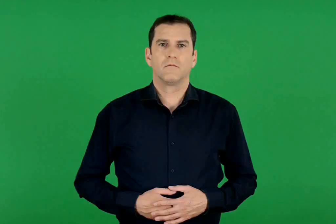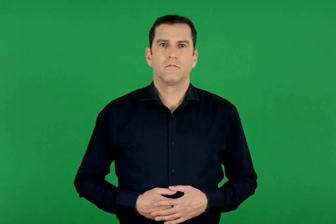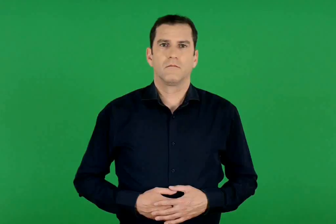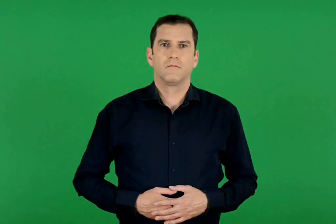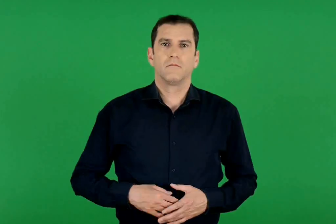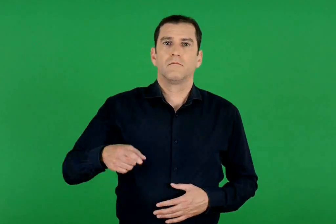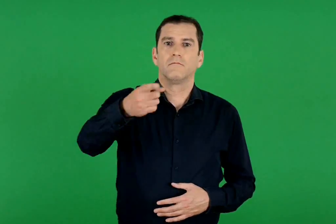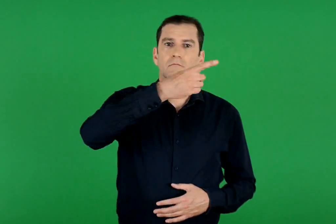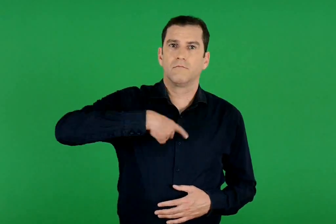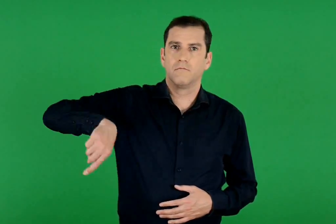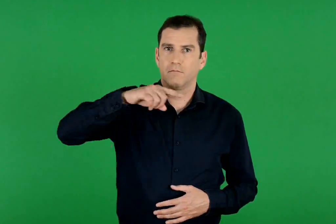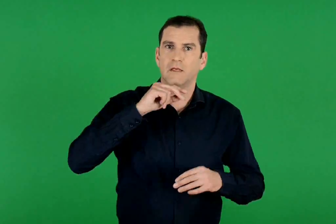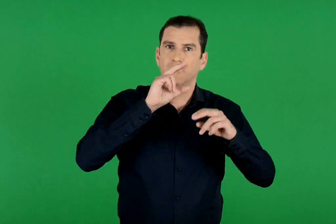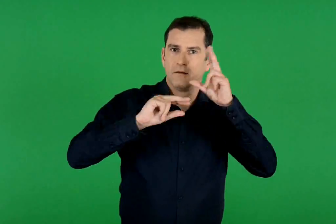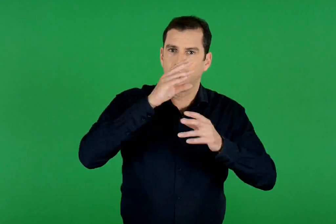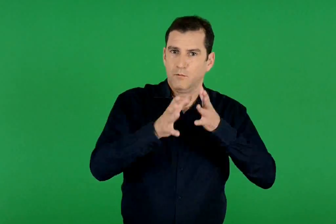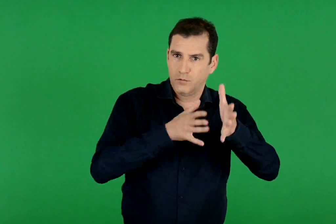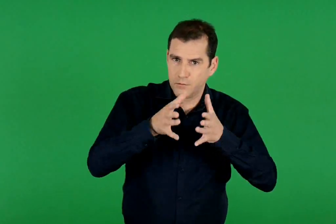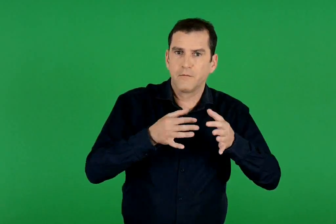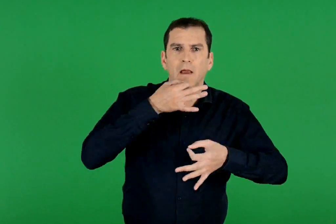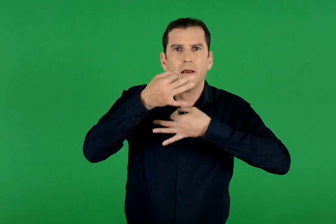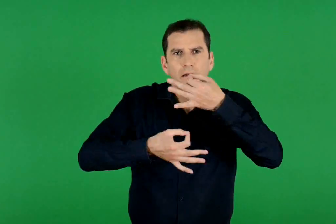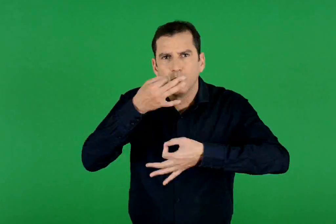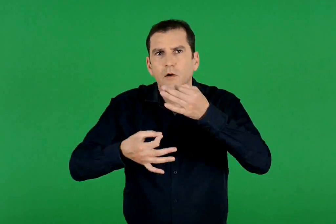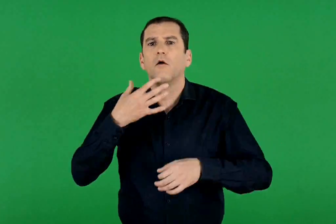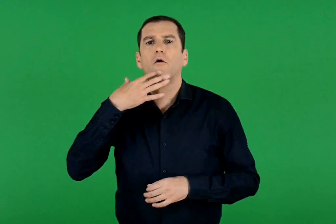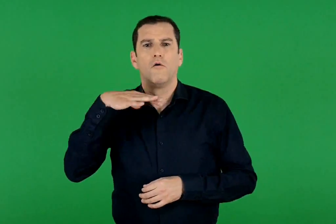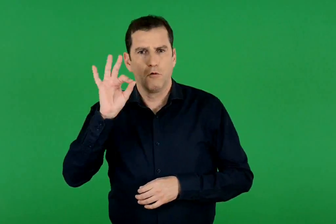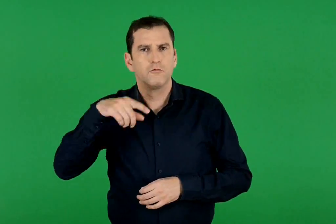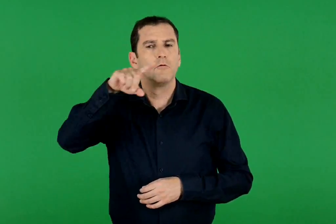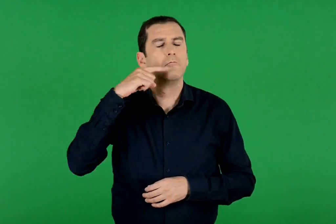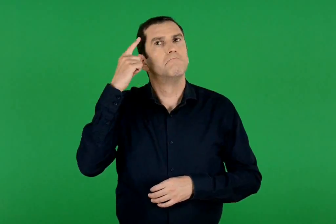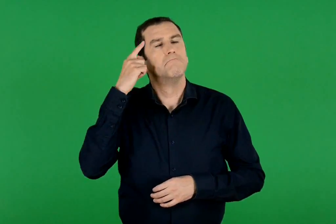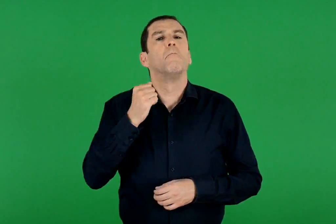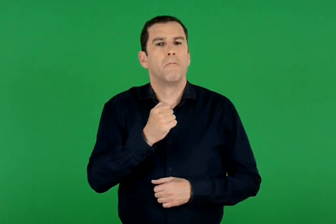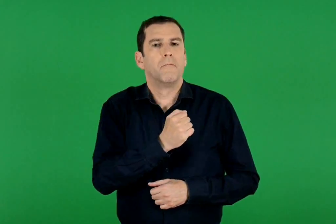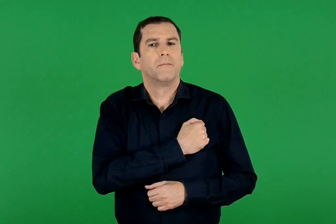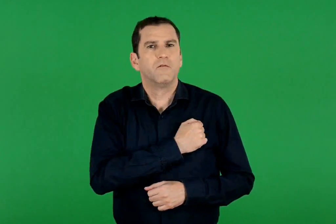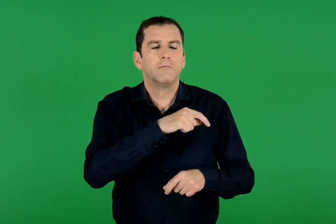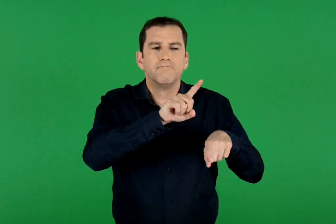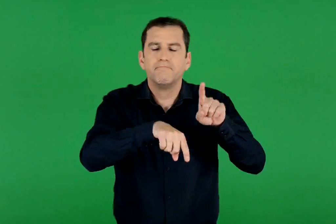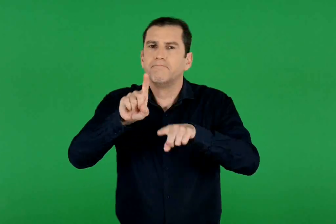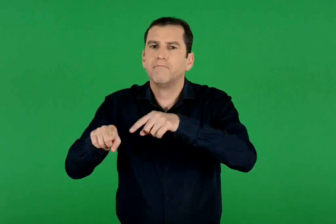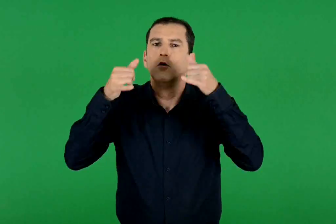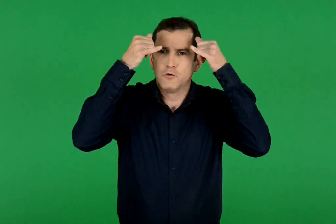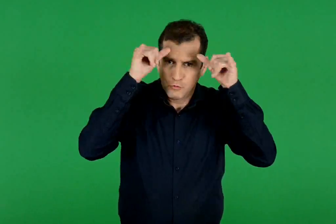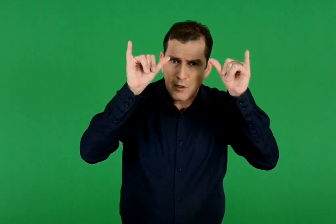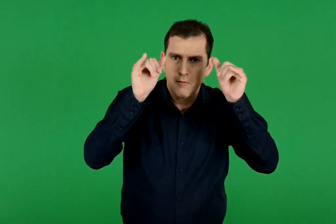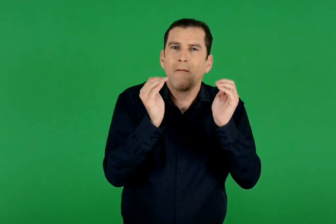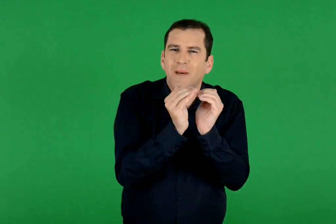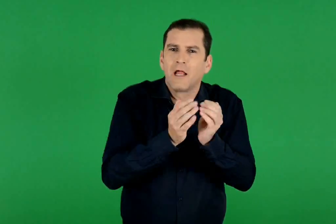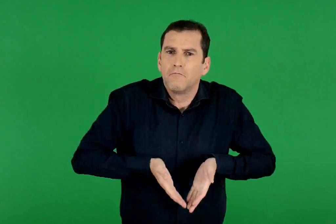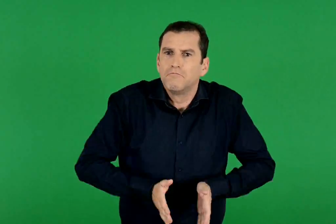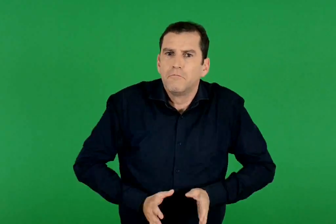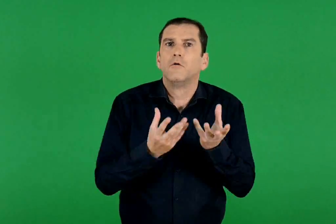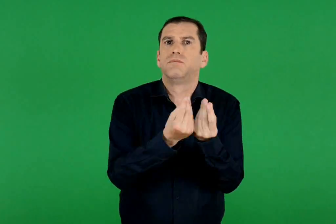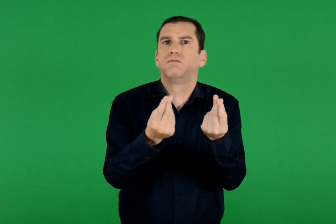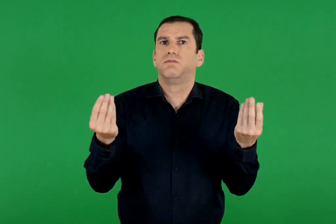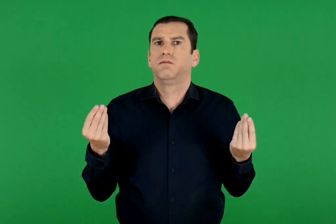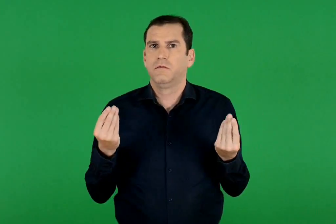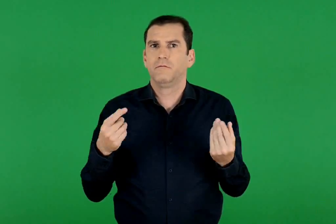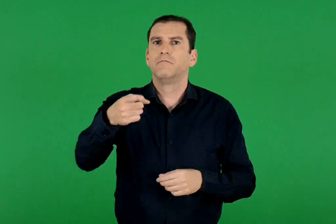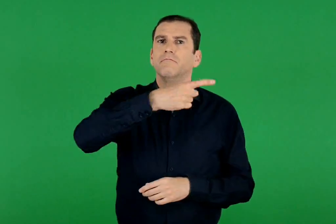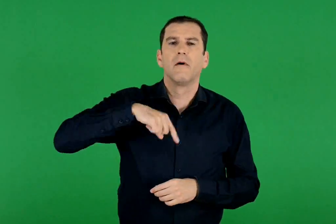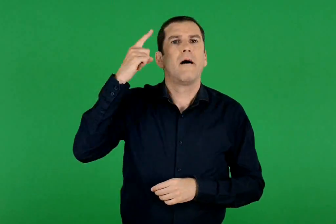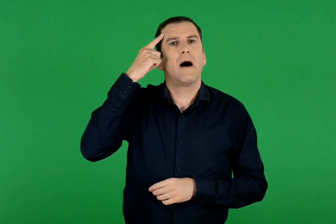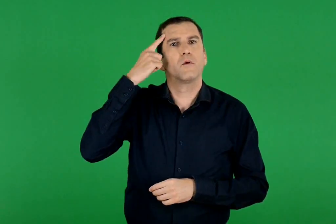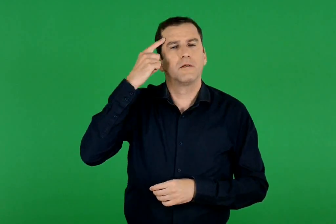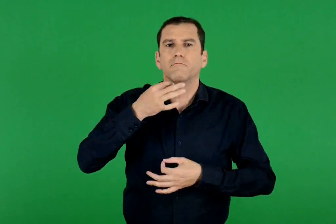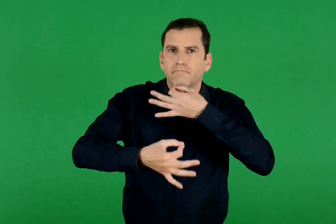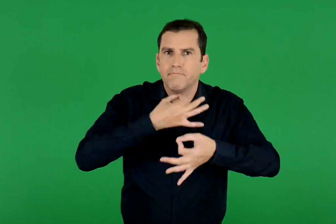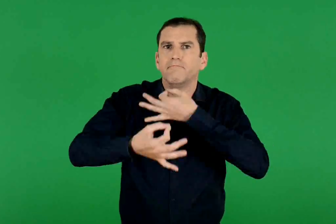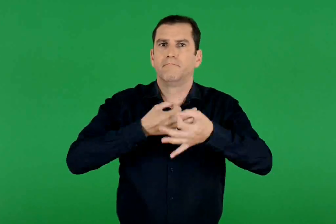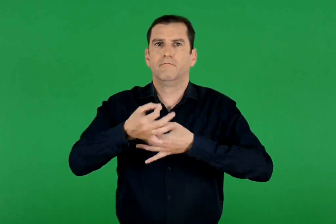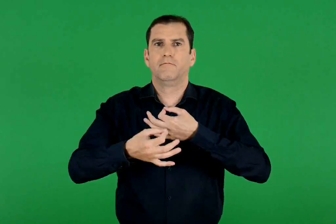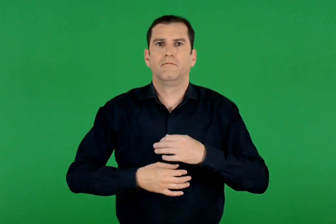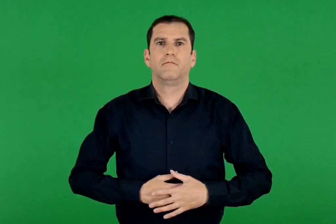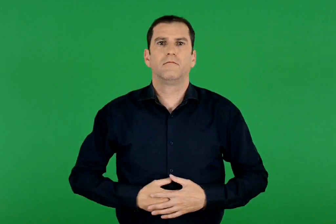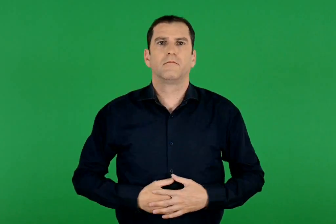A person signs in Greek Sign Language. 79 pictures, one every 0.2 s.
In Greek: συζητάμε και εξηγούμε τους λόγους για τους οποίους πιστεύουμε ότι μερικά ζώα αποκτούν τόσα πολλά μικρά. εκφράζουμε τις απόψεις μας
